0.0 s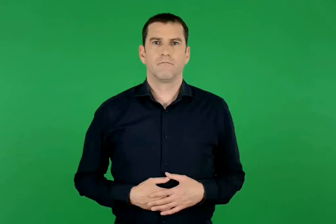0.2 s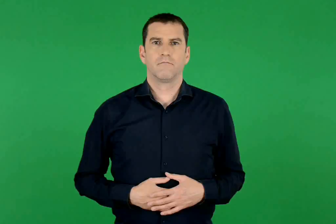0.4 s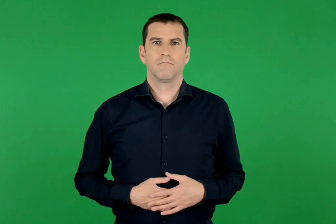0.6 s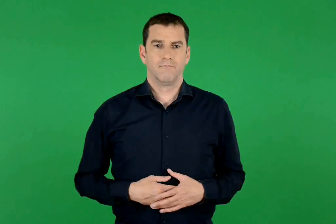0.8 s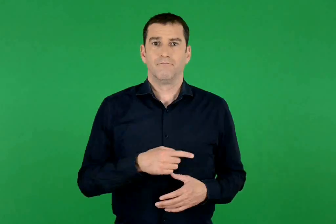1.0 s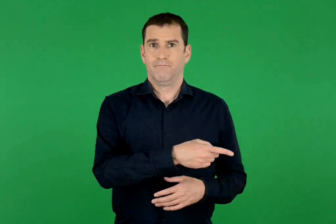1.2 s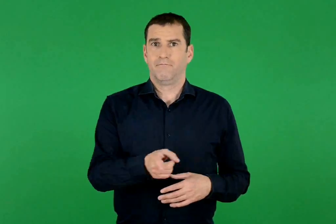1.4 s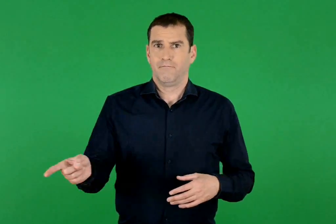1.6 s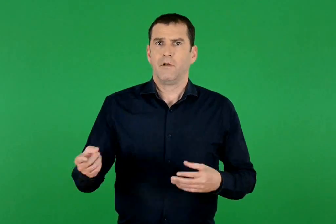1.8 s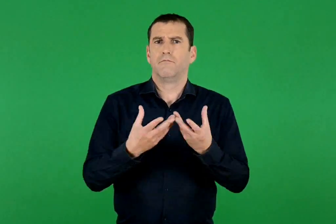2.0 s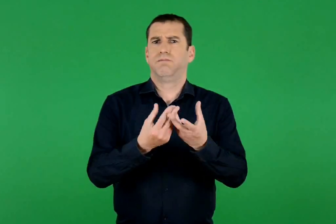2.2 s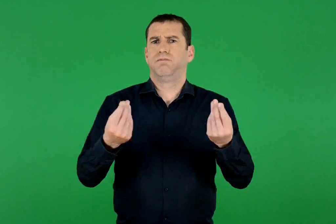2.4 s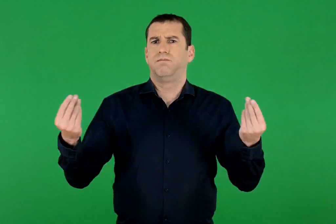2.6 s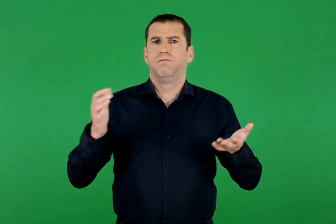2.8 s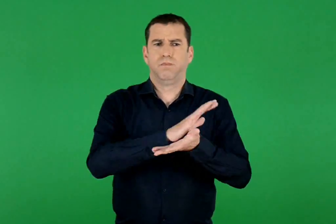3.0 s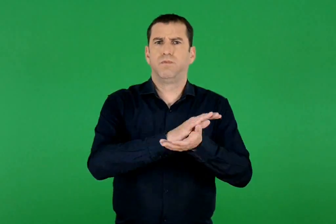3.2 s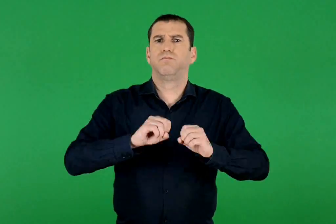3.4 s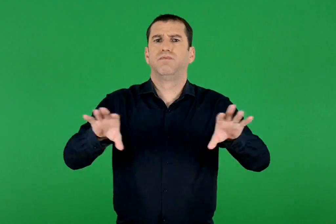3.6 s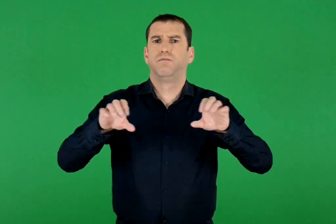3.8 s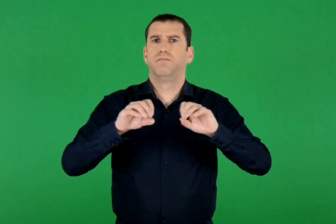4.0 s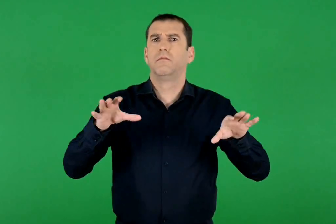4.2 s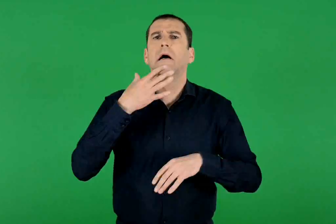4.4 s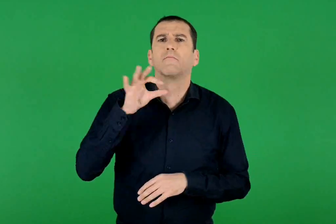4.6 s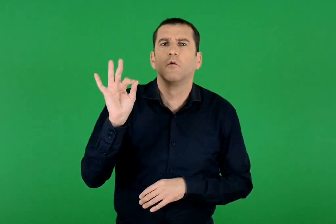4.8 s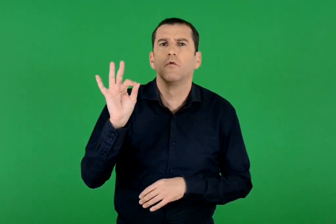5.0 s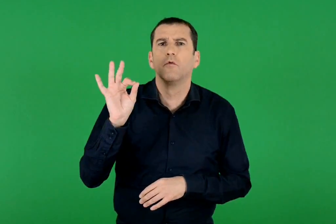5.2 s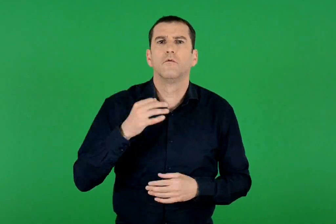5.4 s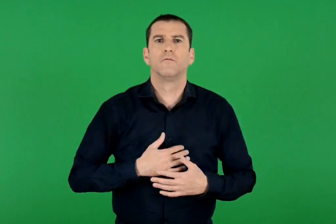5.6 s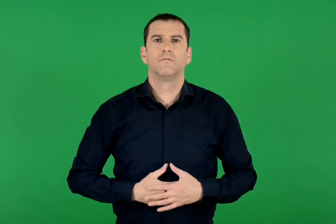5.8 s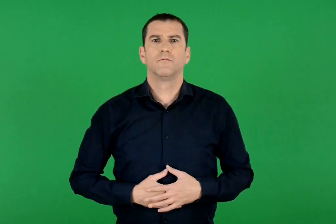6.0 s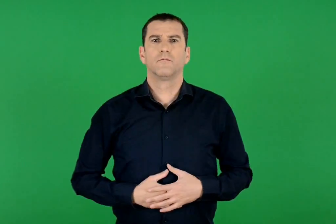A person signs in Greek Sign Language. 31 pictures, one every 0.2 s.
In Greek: πώς εξηγούμε ότι κυκλοφορούν τόσα πολλά ;
